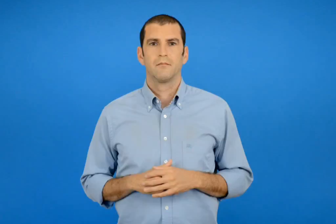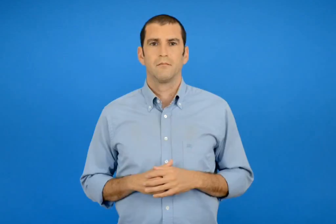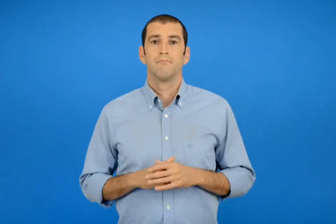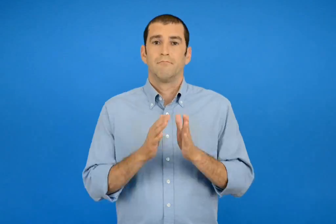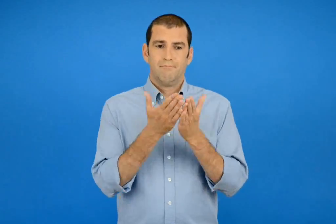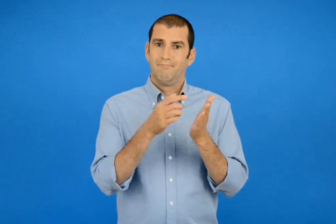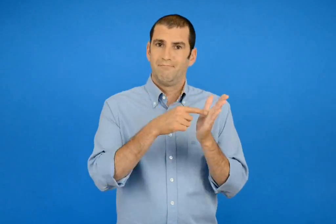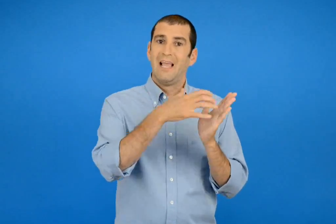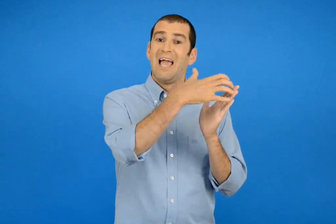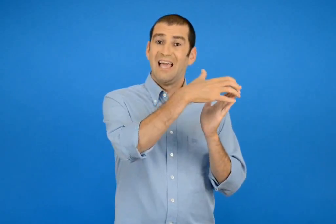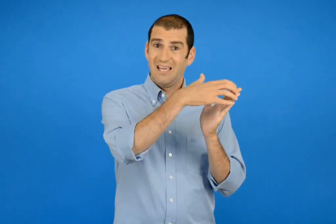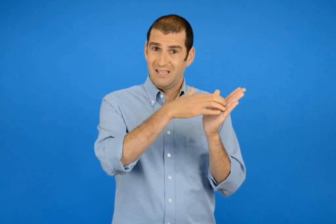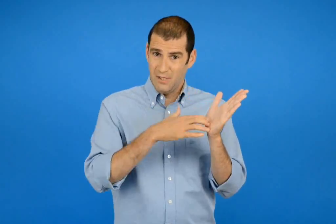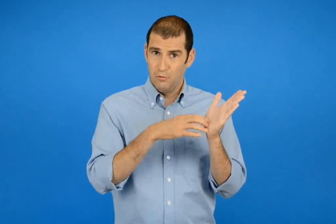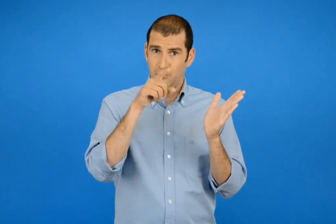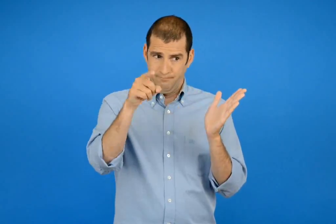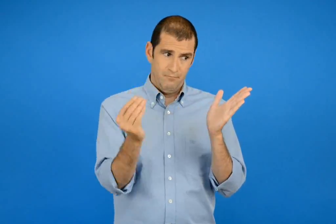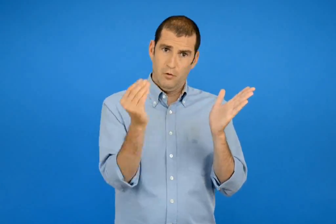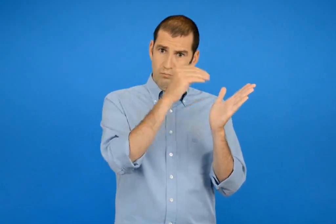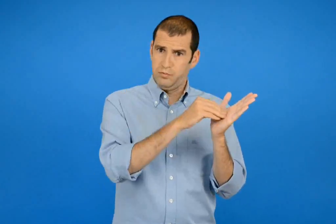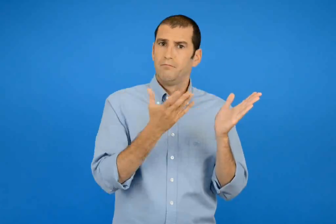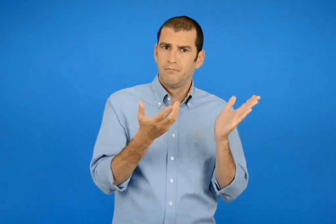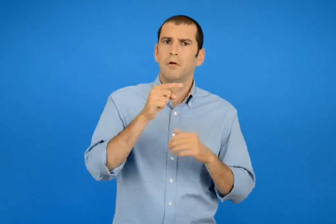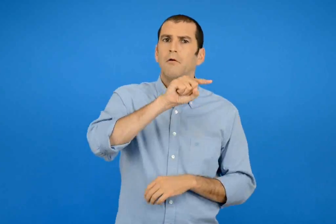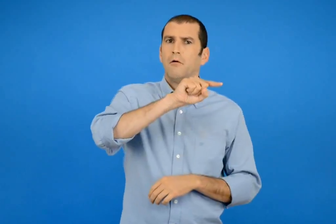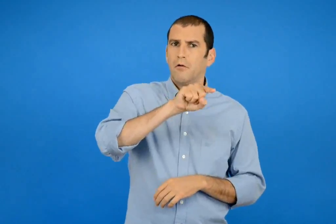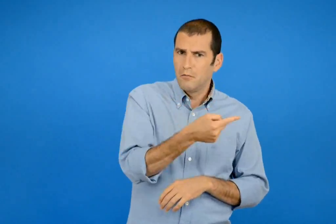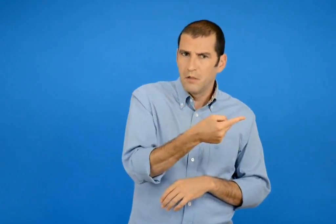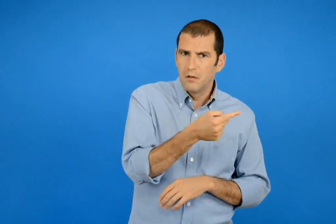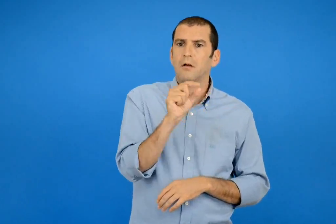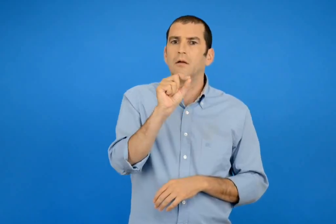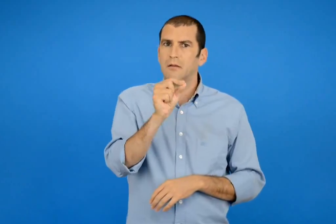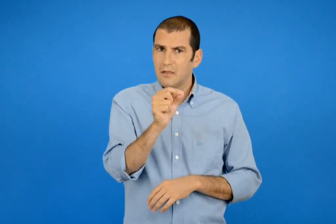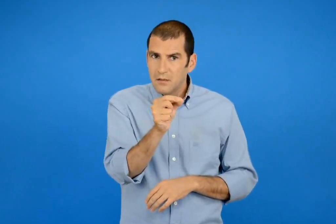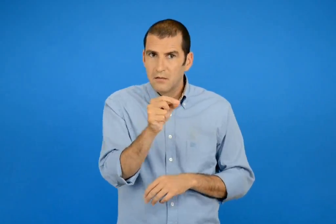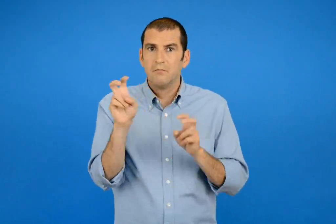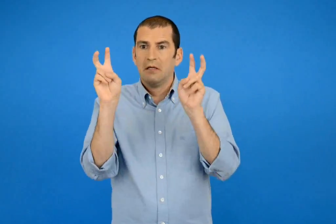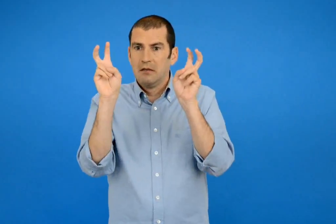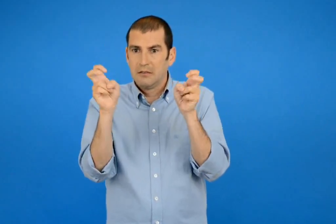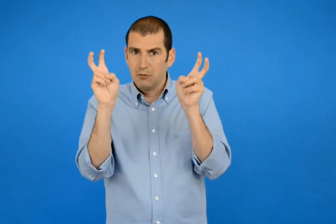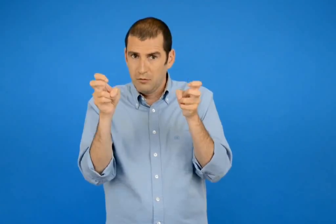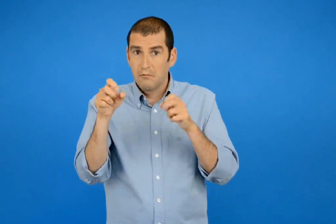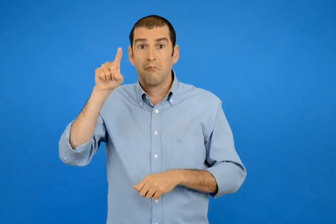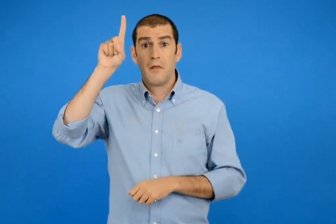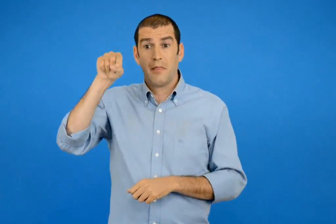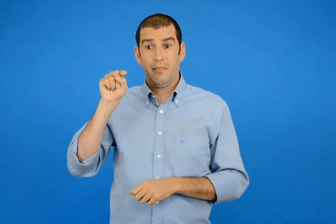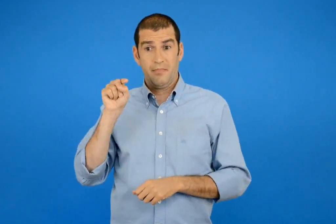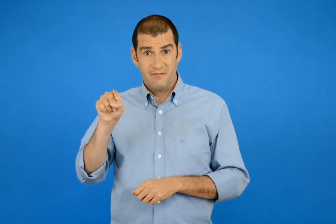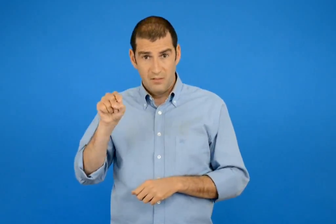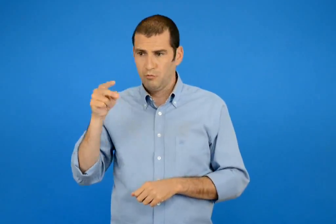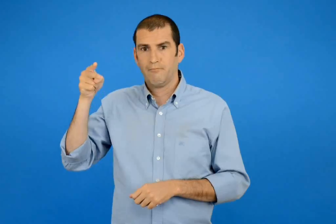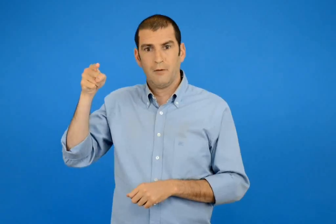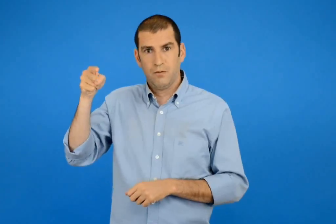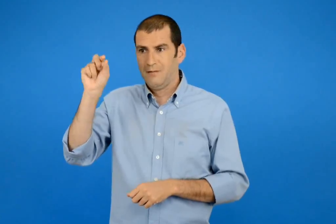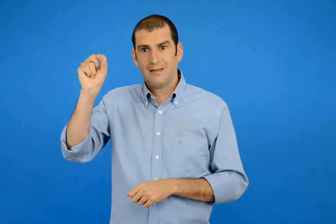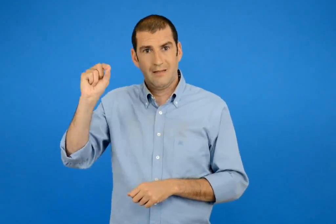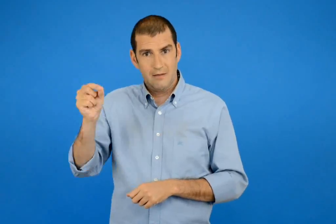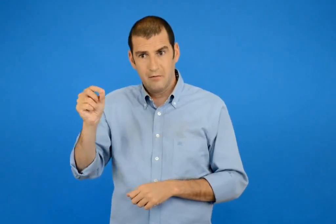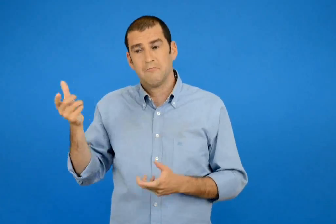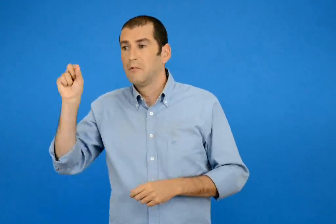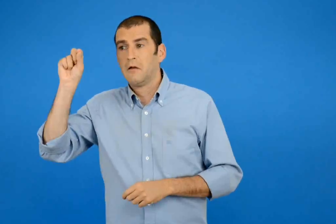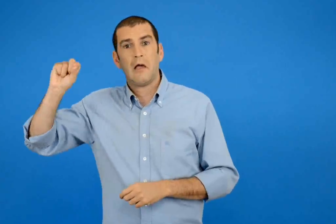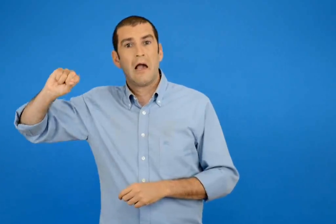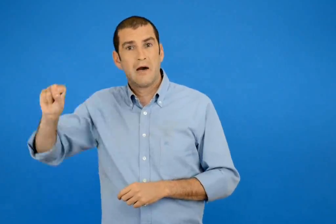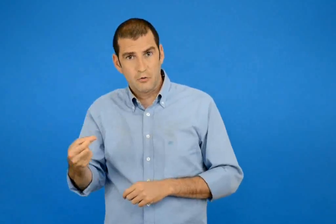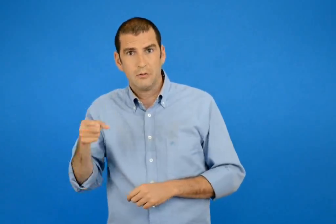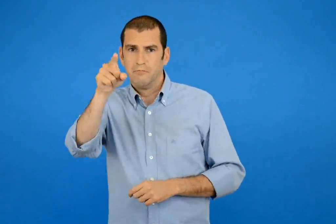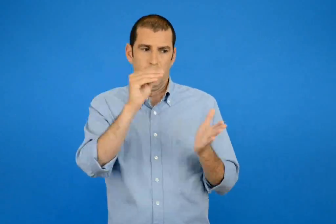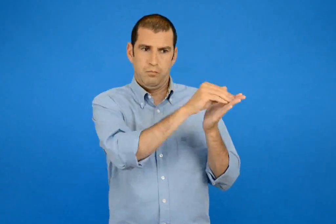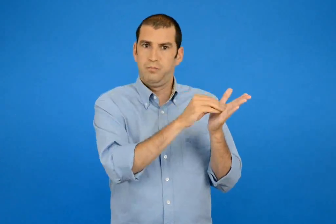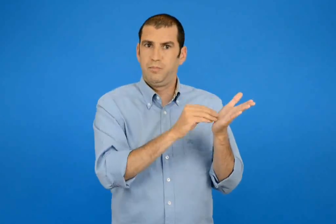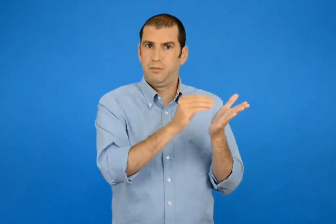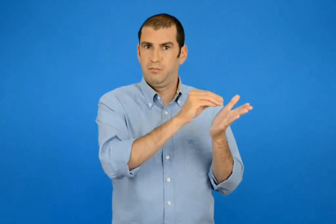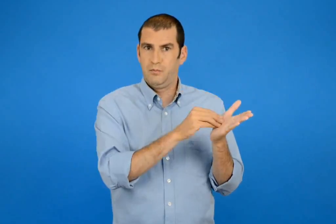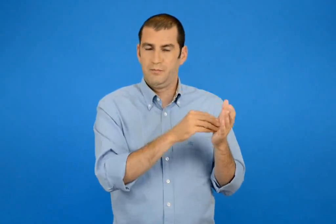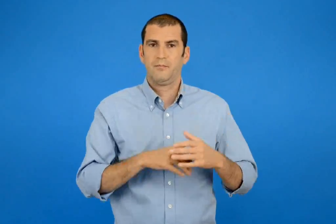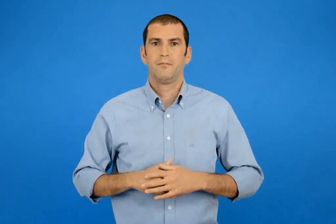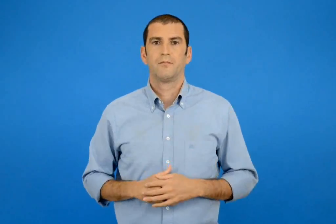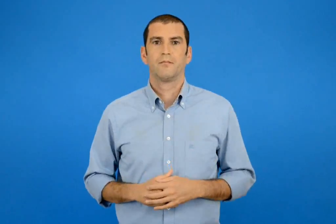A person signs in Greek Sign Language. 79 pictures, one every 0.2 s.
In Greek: βαλέ τα σημεία στίξης στο παρακάτω κείμενο
